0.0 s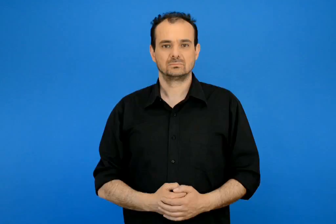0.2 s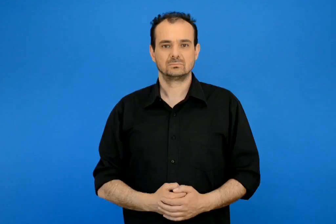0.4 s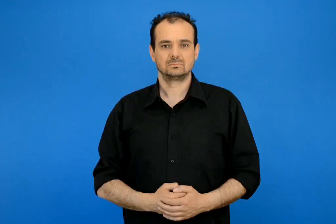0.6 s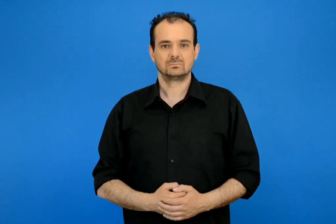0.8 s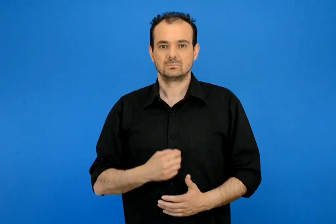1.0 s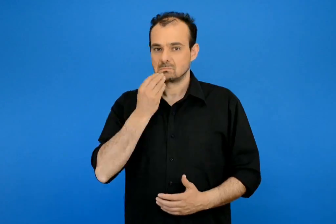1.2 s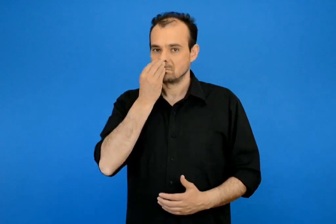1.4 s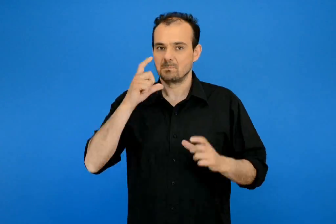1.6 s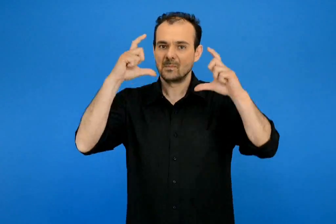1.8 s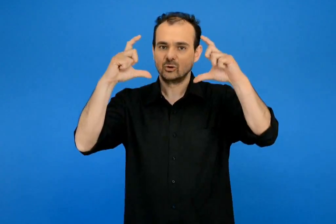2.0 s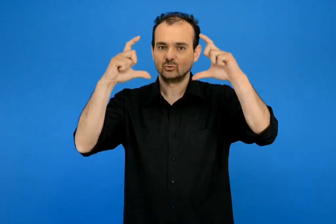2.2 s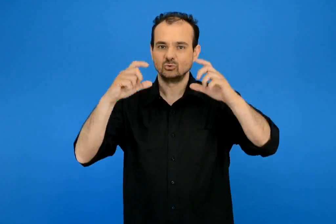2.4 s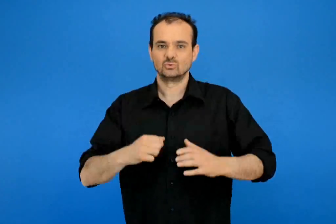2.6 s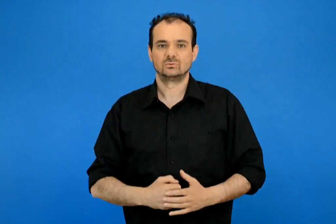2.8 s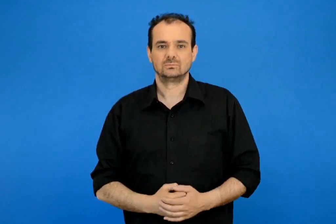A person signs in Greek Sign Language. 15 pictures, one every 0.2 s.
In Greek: μάϊος
